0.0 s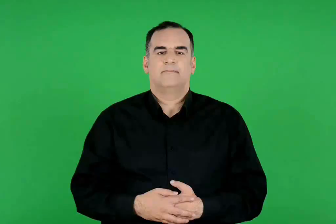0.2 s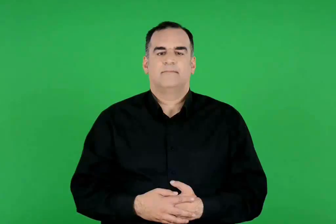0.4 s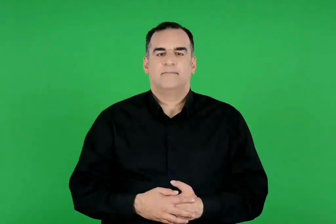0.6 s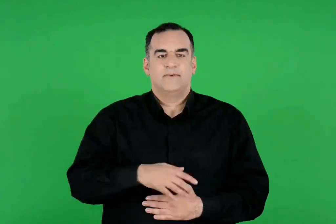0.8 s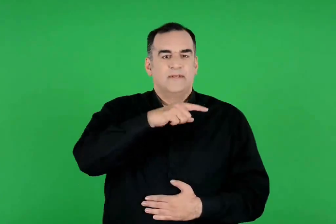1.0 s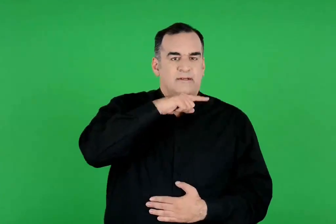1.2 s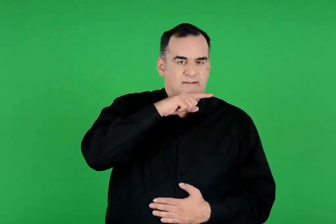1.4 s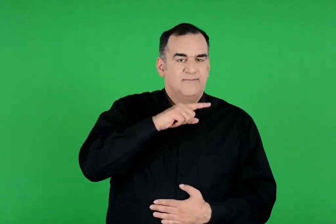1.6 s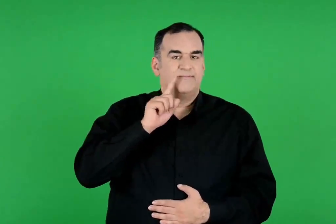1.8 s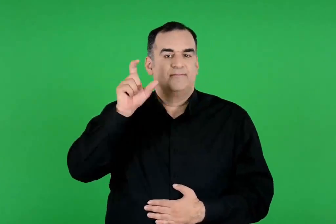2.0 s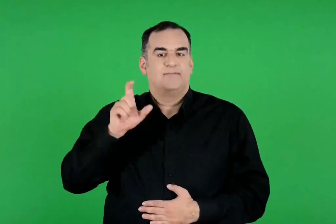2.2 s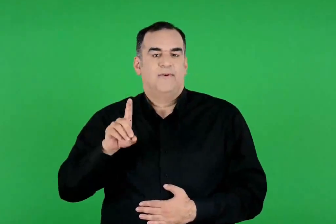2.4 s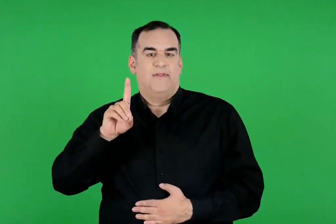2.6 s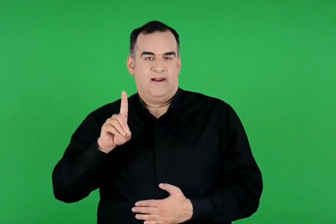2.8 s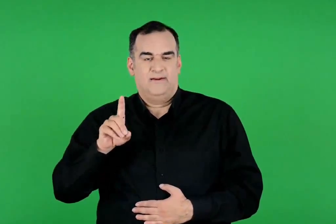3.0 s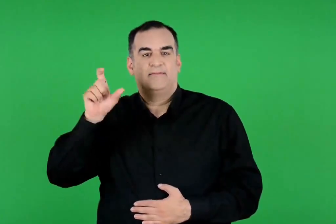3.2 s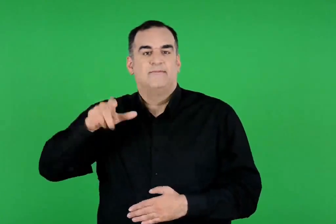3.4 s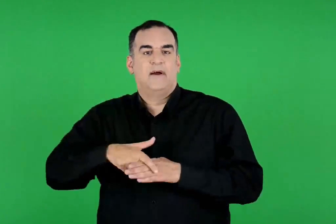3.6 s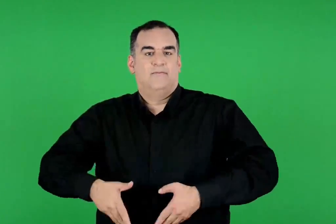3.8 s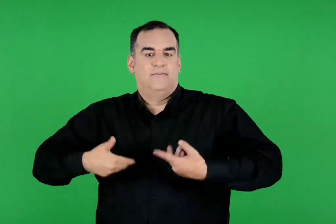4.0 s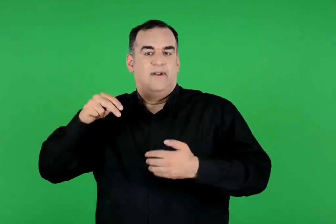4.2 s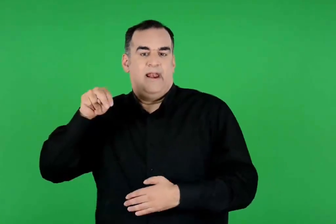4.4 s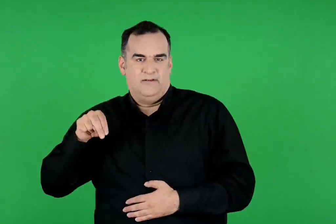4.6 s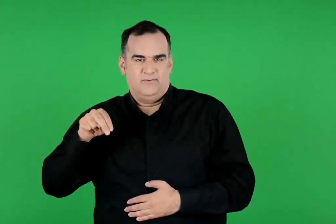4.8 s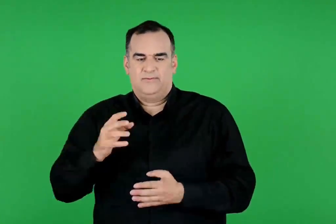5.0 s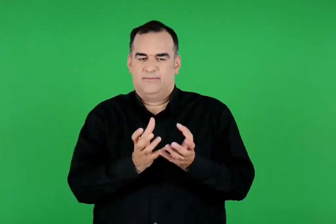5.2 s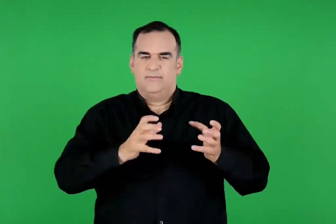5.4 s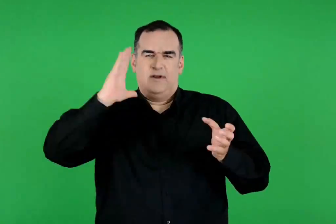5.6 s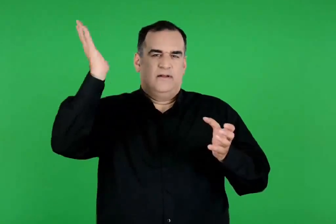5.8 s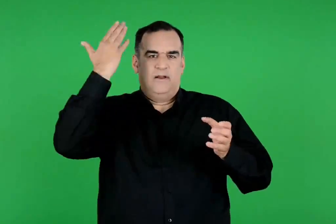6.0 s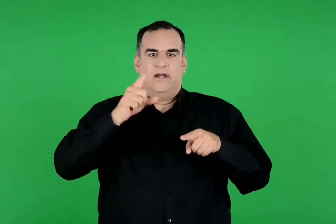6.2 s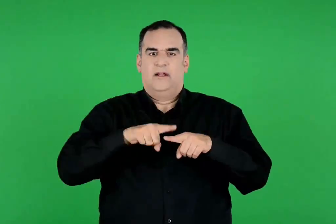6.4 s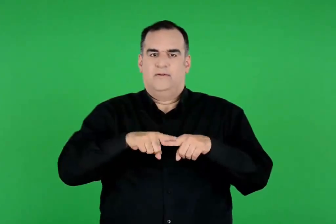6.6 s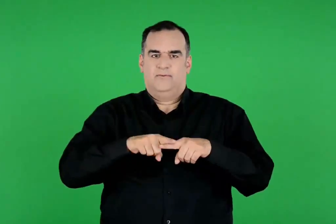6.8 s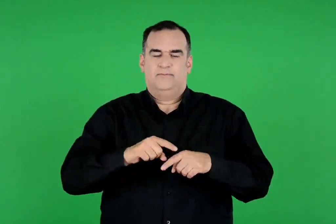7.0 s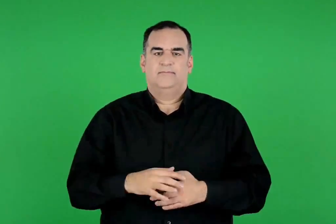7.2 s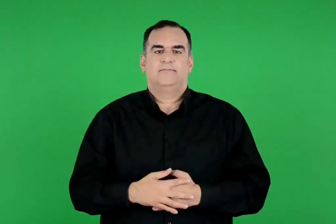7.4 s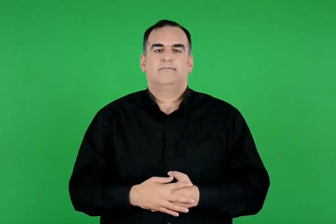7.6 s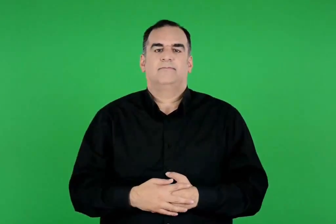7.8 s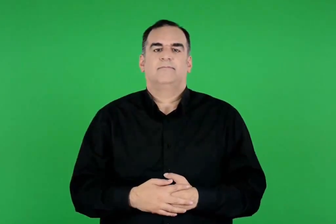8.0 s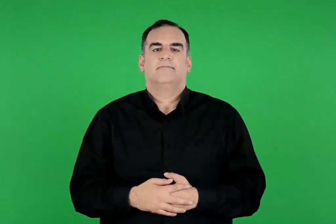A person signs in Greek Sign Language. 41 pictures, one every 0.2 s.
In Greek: ο ηρακλής , η δηιάνειρα και ο κένταυρος νέσσος. από αρχαίο ελληνικό αγγείο
